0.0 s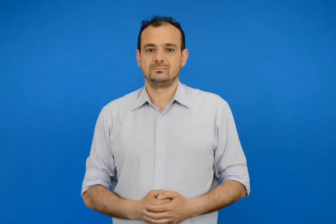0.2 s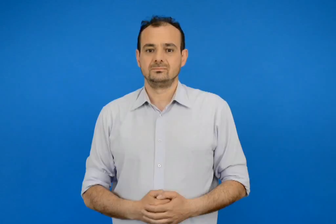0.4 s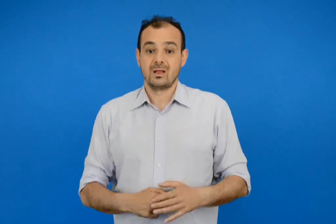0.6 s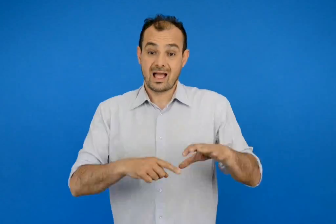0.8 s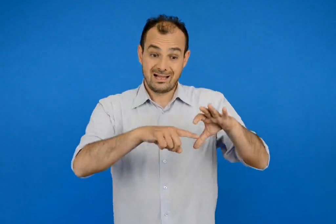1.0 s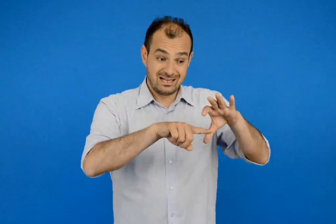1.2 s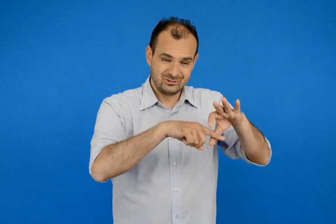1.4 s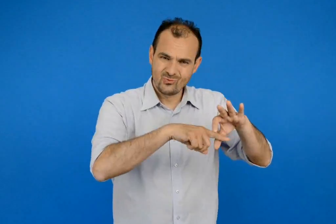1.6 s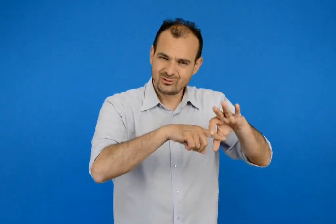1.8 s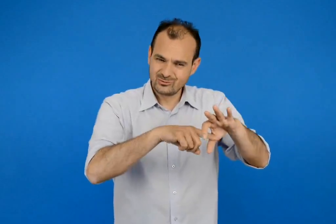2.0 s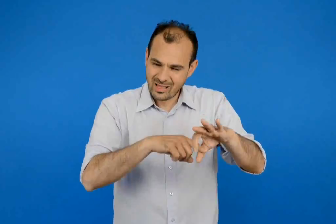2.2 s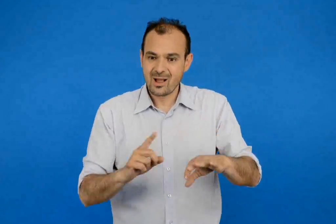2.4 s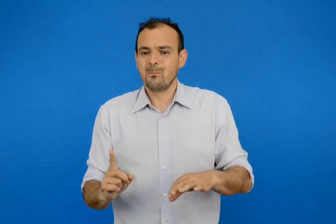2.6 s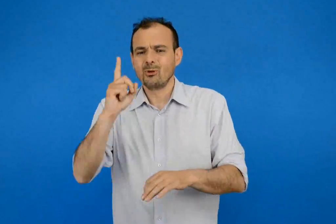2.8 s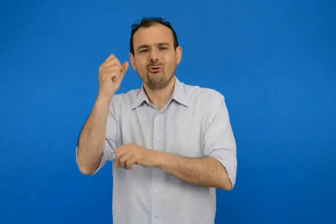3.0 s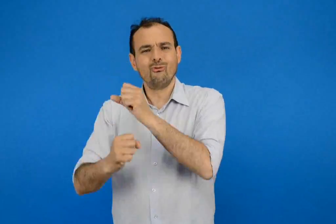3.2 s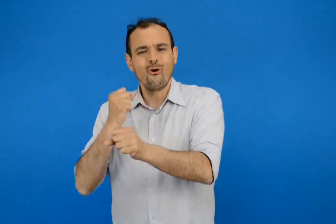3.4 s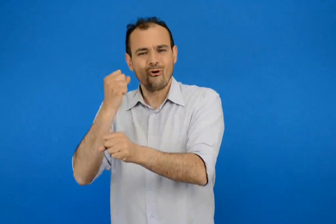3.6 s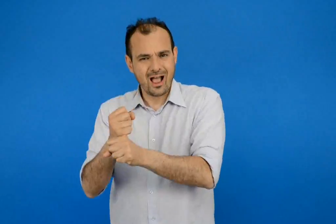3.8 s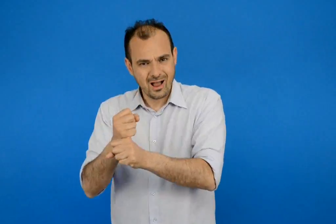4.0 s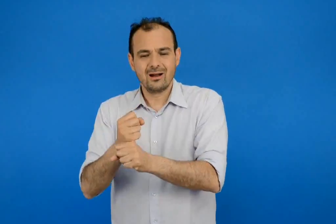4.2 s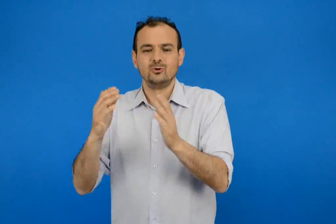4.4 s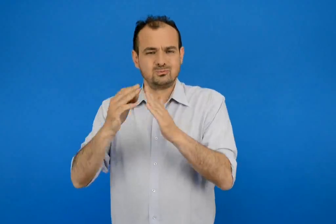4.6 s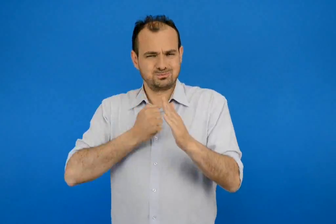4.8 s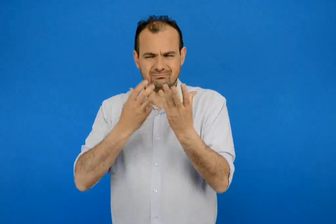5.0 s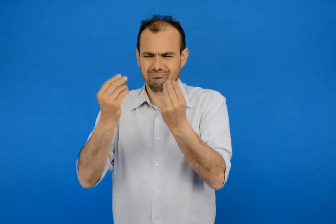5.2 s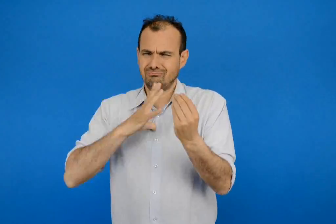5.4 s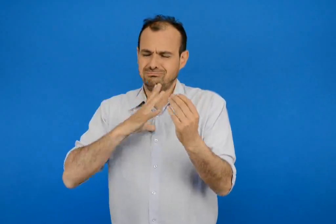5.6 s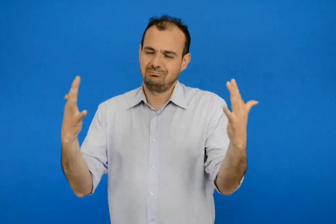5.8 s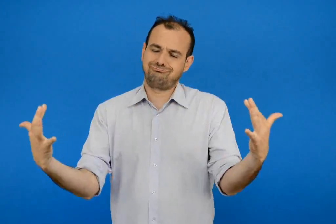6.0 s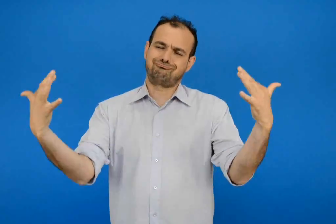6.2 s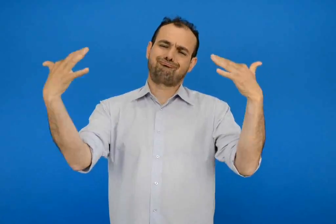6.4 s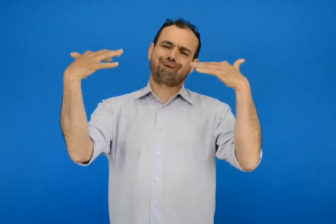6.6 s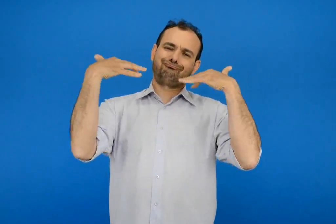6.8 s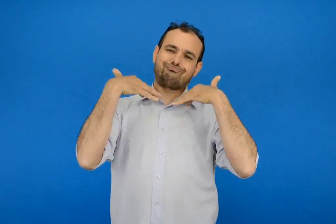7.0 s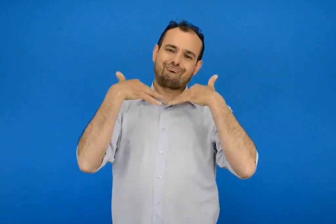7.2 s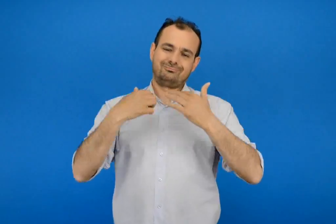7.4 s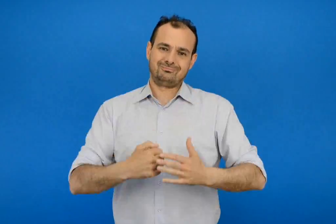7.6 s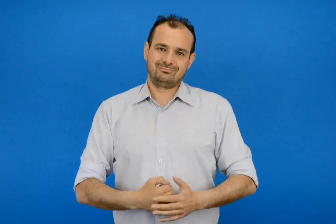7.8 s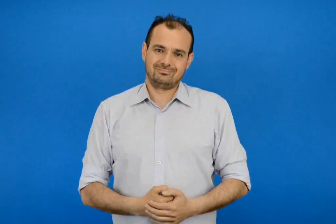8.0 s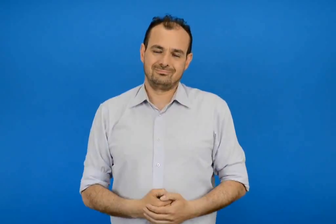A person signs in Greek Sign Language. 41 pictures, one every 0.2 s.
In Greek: τα χριστούγεννα και την πρωτοχρονιά έρχεται πολύς κόσμος στο σπίτι μας
